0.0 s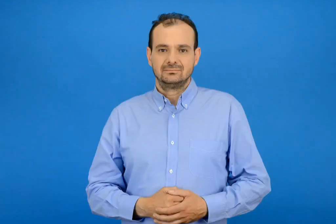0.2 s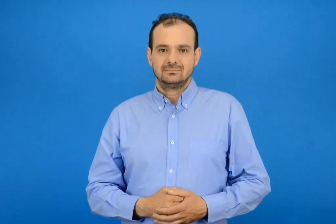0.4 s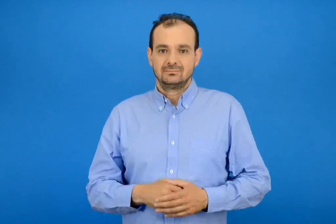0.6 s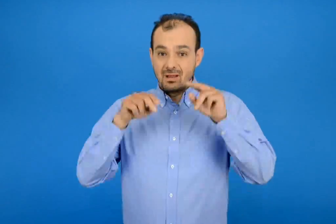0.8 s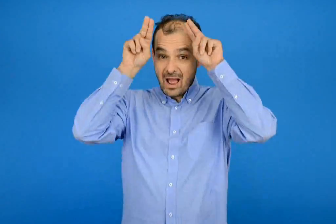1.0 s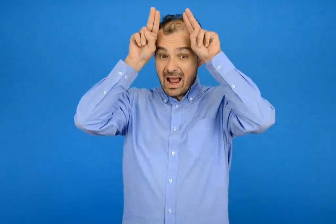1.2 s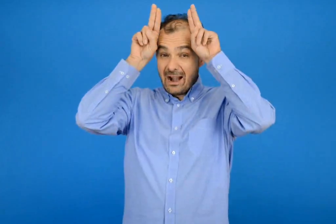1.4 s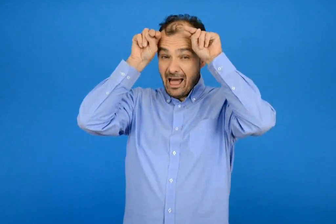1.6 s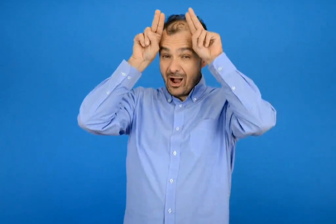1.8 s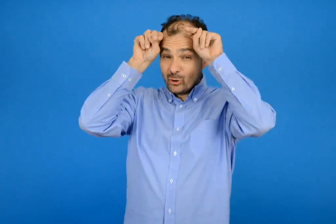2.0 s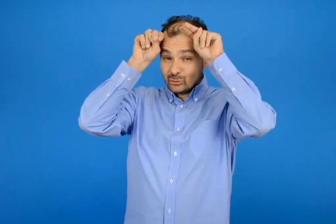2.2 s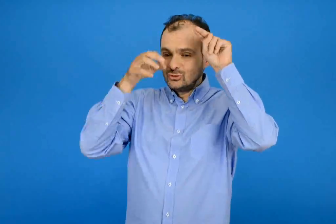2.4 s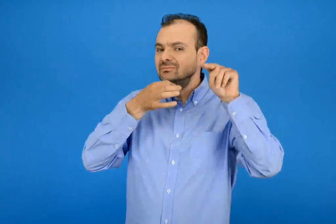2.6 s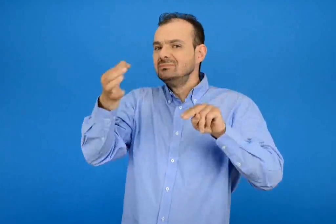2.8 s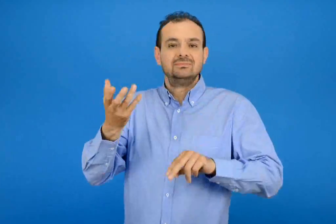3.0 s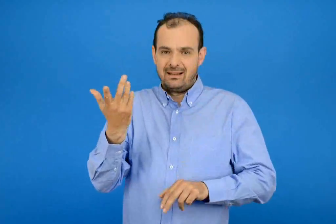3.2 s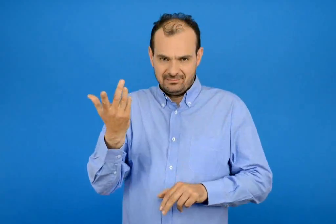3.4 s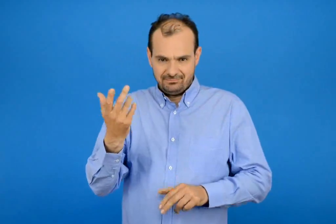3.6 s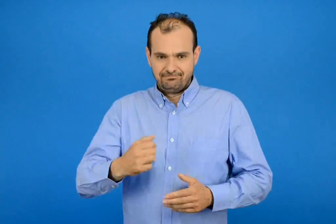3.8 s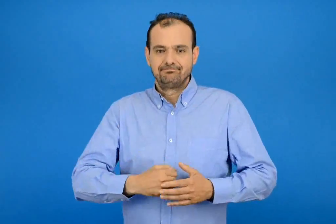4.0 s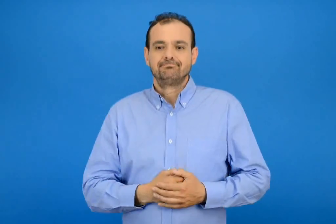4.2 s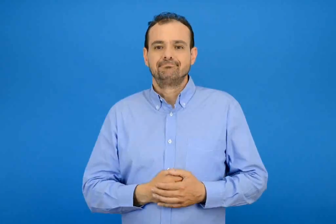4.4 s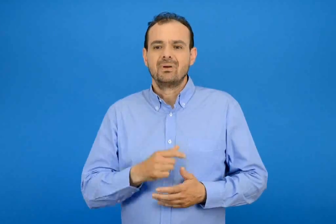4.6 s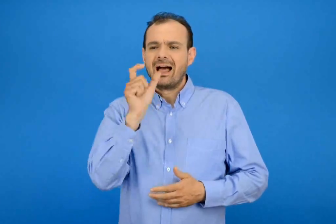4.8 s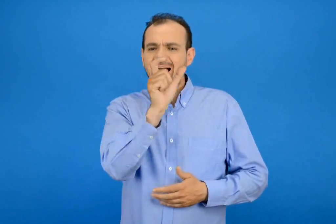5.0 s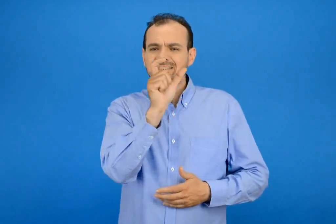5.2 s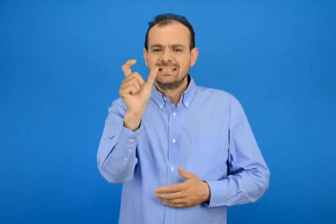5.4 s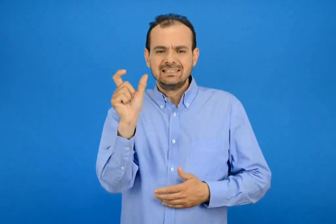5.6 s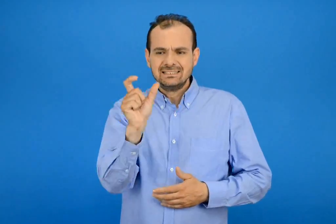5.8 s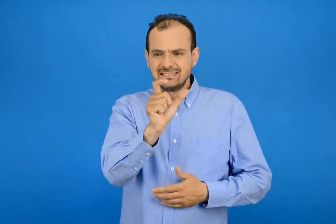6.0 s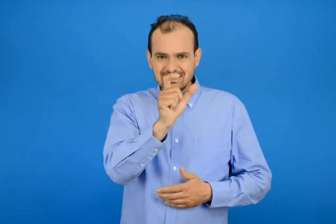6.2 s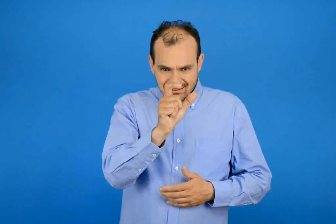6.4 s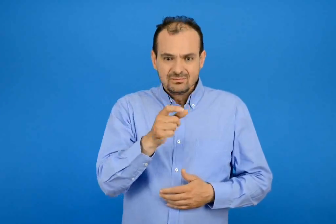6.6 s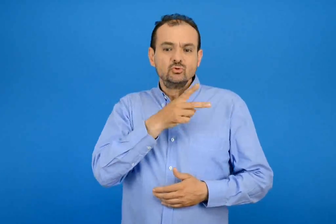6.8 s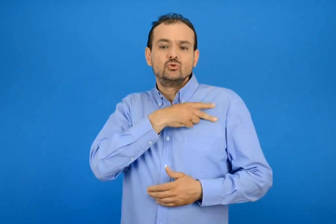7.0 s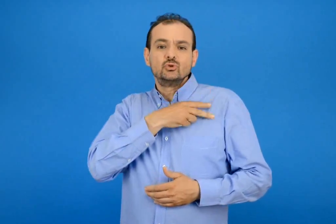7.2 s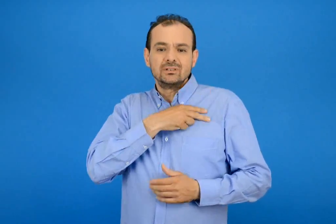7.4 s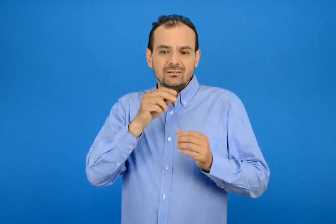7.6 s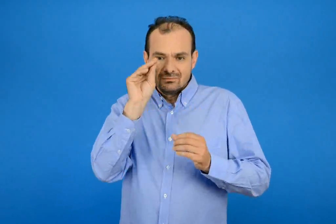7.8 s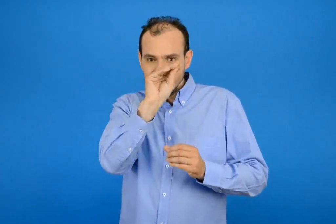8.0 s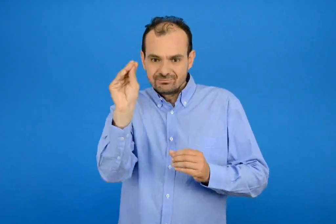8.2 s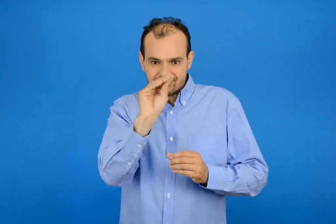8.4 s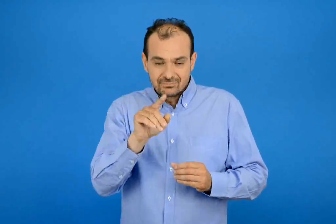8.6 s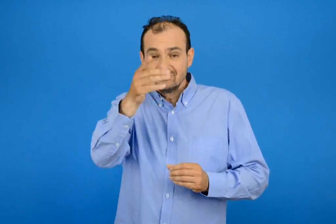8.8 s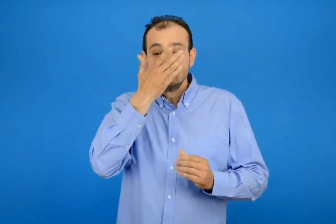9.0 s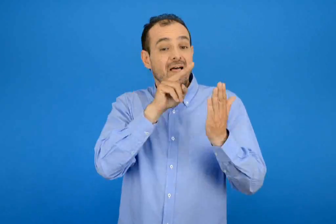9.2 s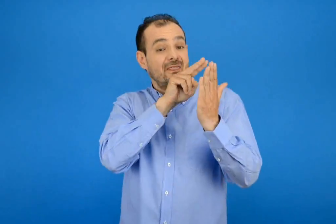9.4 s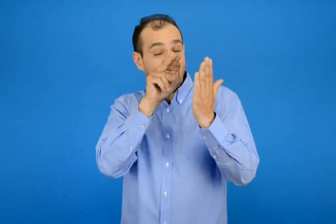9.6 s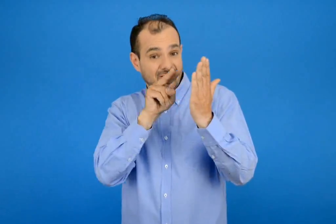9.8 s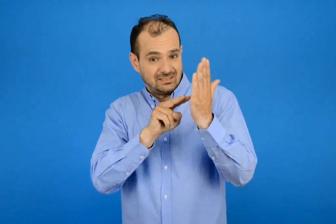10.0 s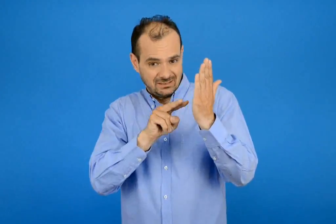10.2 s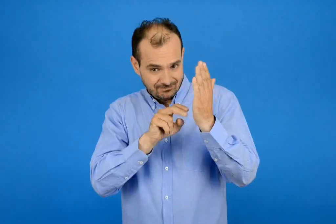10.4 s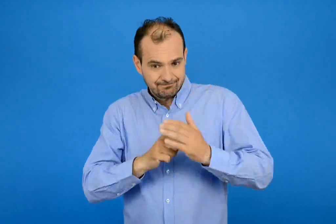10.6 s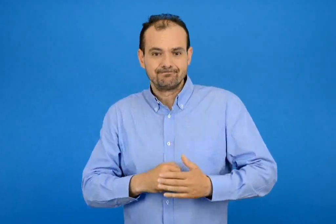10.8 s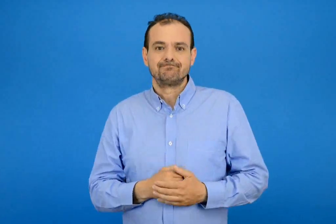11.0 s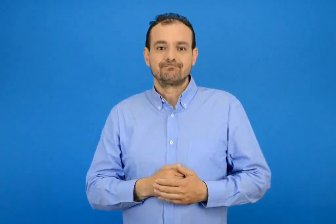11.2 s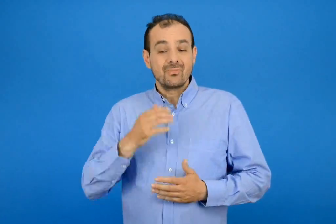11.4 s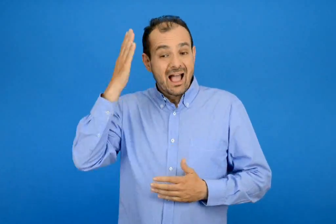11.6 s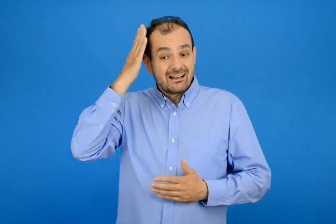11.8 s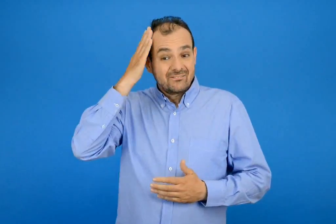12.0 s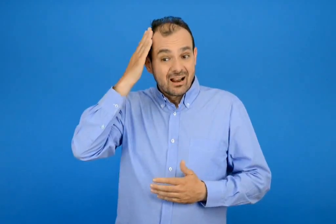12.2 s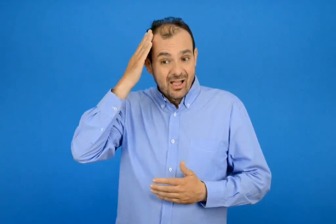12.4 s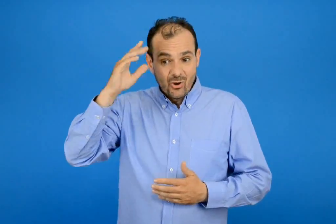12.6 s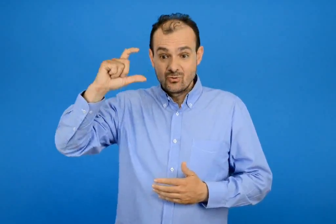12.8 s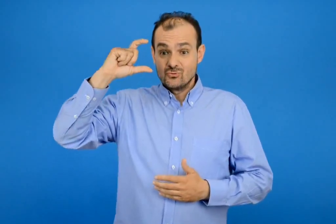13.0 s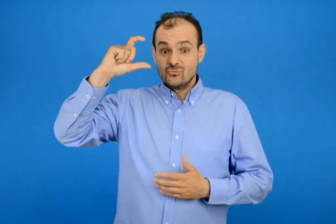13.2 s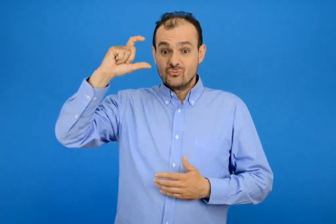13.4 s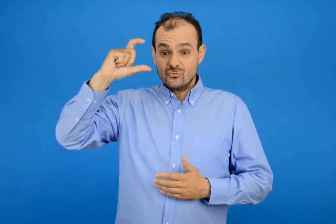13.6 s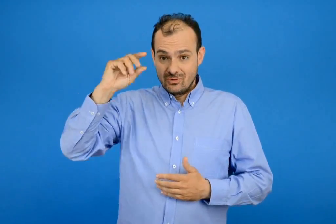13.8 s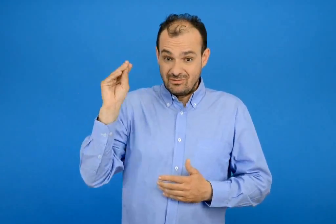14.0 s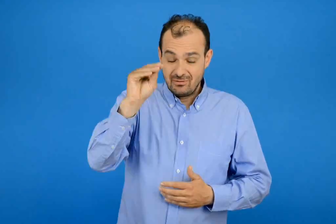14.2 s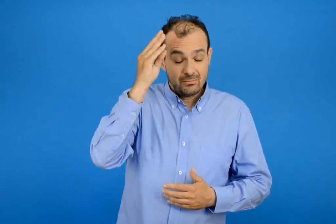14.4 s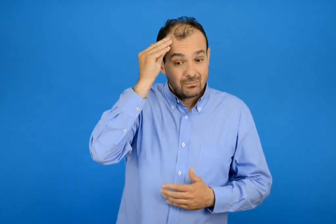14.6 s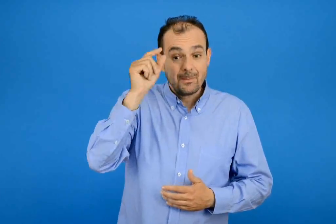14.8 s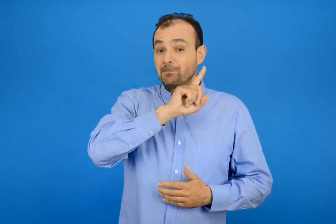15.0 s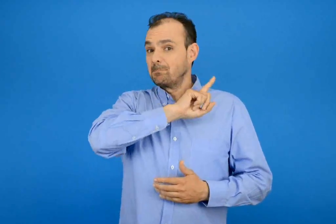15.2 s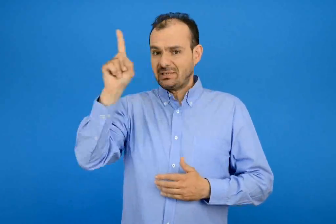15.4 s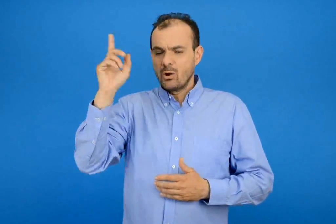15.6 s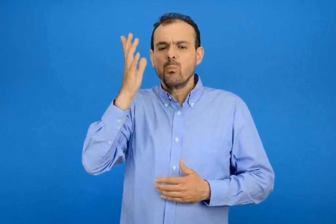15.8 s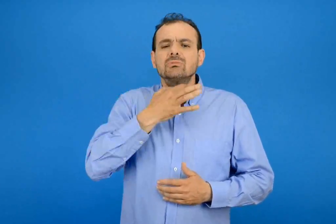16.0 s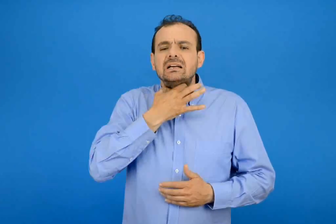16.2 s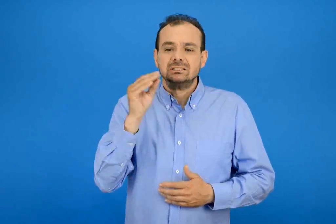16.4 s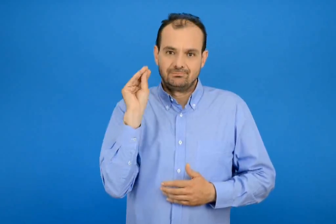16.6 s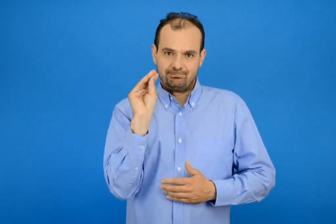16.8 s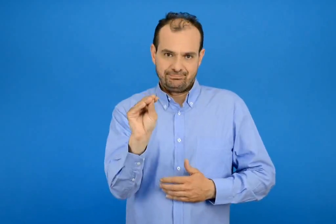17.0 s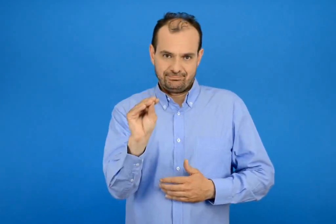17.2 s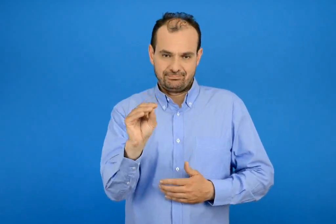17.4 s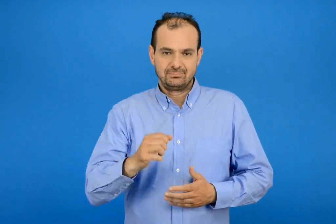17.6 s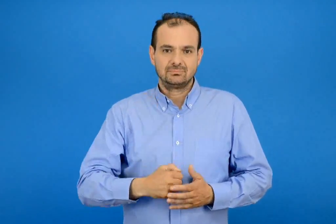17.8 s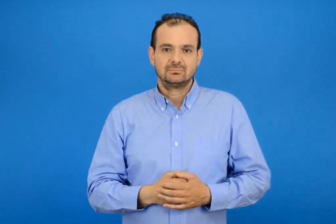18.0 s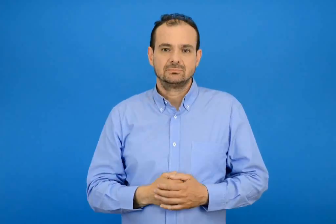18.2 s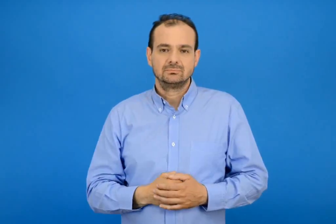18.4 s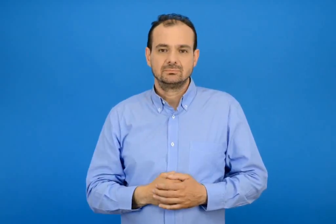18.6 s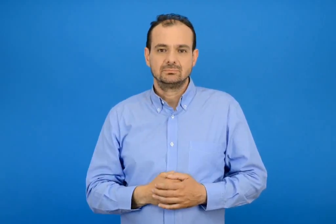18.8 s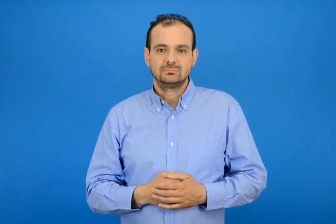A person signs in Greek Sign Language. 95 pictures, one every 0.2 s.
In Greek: τι λέει ο λαγός ; συμπλήρωσε τις λέξεις στη σωστή τους θέση και διάβασε μην ξεχάσεις να βάλεις κεφάλαιο γράμμα όπου χρειάζεται
